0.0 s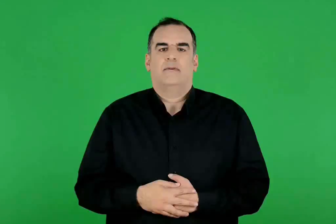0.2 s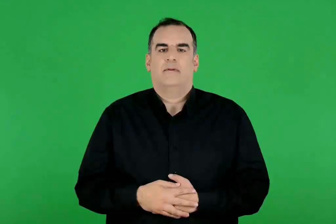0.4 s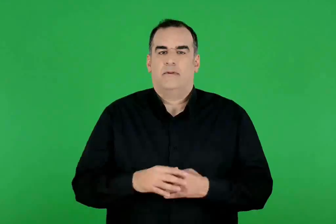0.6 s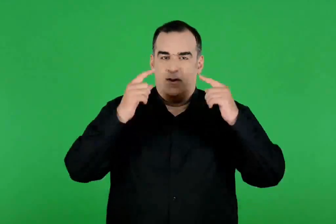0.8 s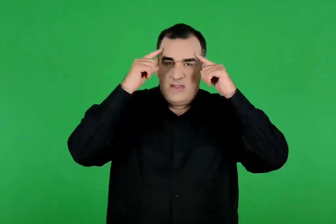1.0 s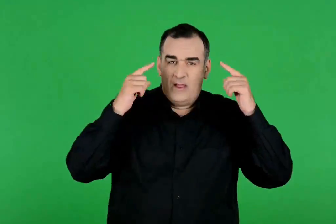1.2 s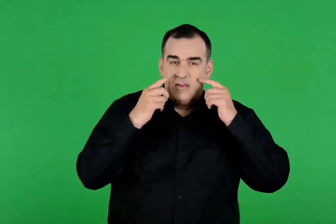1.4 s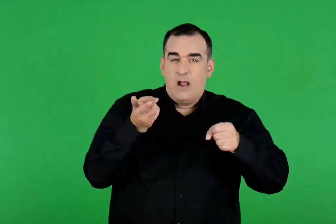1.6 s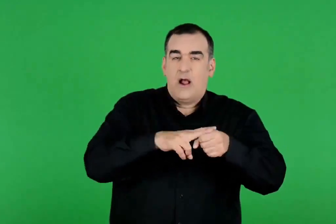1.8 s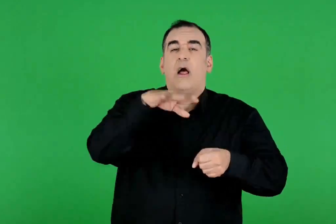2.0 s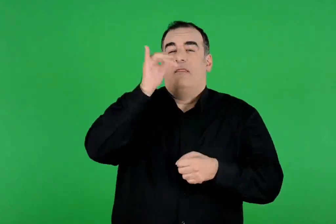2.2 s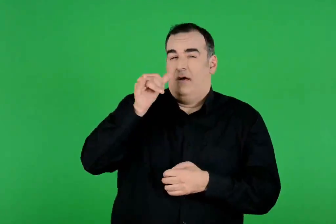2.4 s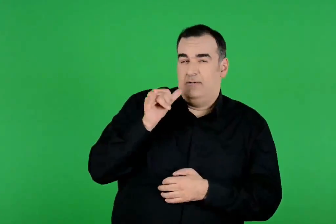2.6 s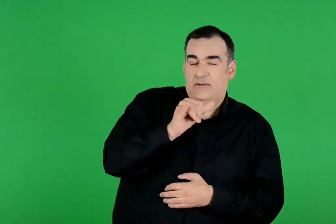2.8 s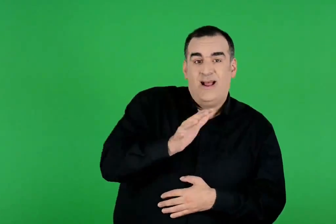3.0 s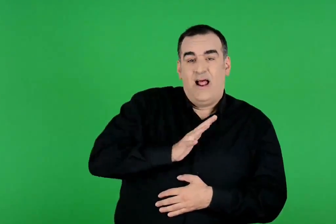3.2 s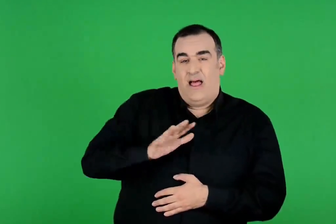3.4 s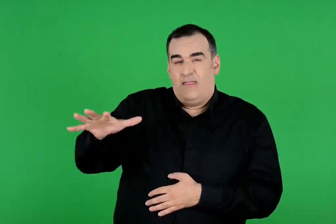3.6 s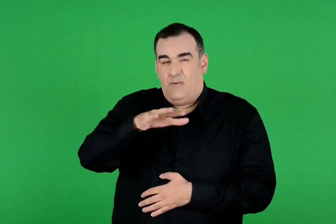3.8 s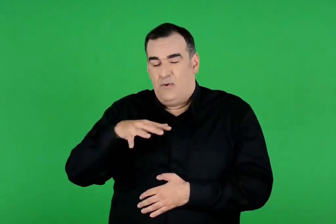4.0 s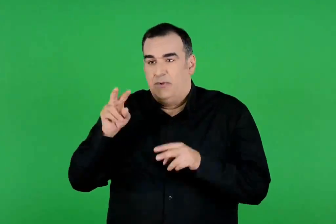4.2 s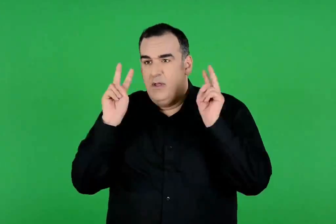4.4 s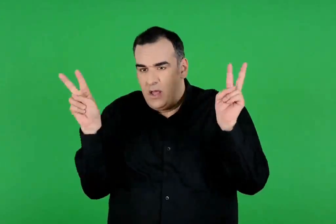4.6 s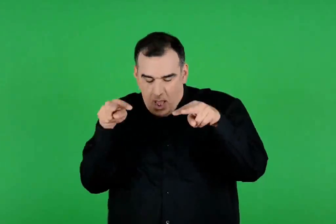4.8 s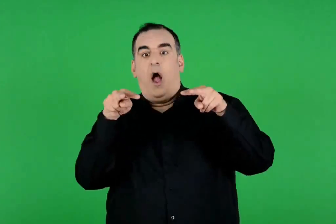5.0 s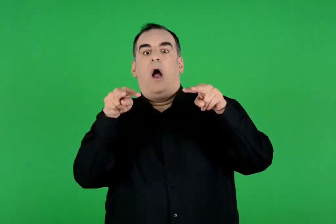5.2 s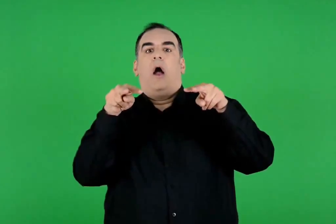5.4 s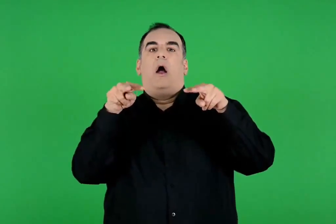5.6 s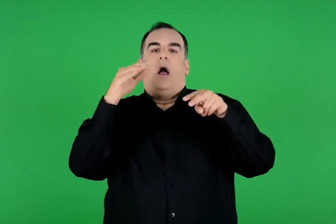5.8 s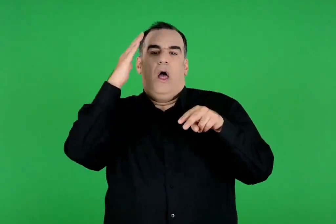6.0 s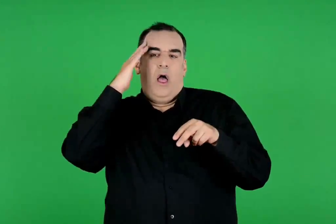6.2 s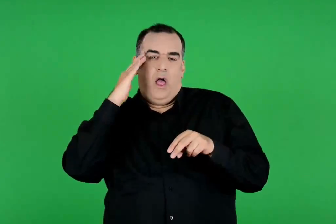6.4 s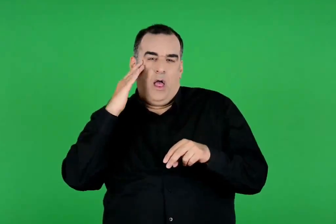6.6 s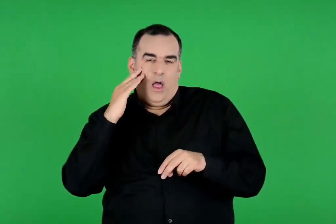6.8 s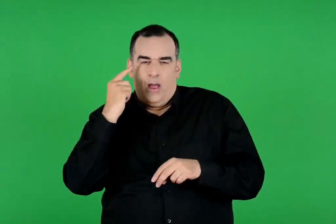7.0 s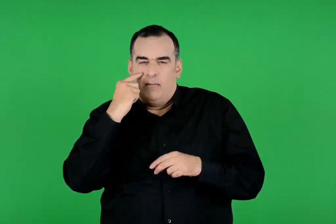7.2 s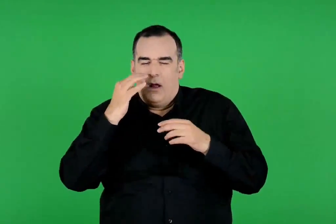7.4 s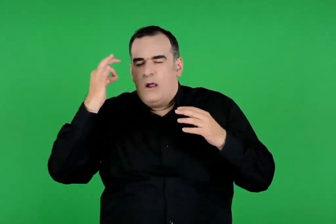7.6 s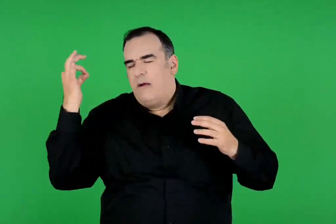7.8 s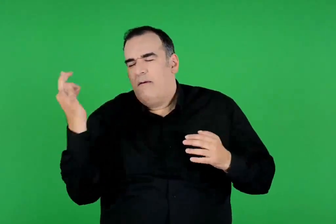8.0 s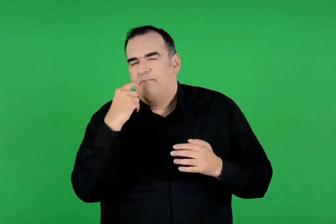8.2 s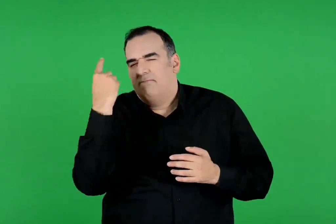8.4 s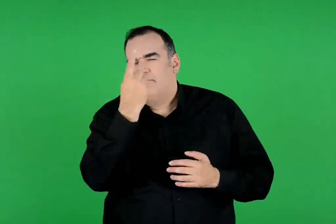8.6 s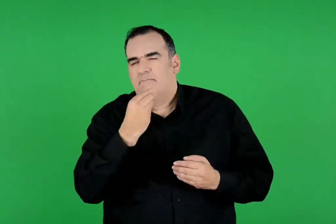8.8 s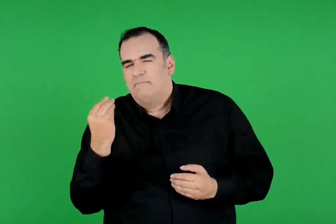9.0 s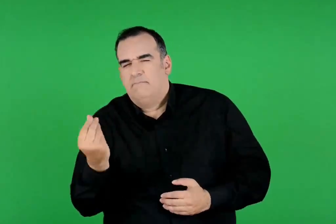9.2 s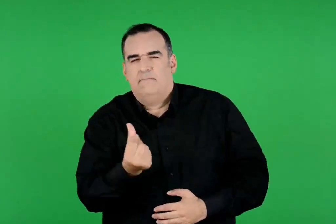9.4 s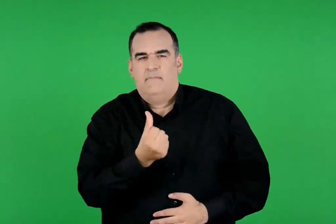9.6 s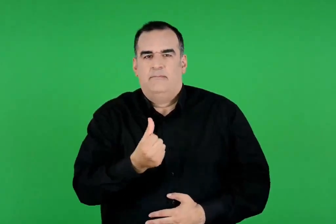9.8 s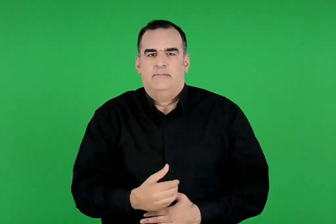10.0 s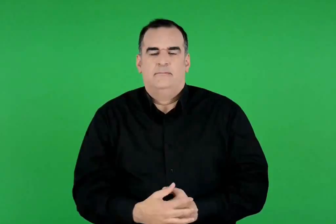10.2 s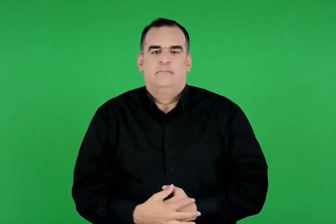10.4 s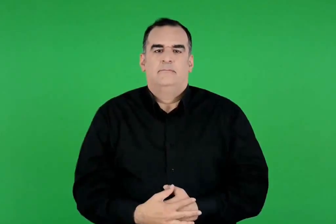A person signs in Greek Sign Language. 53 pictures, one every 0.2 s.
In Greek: έμειναν έκθαμβοι θεοί αθάνατοι , άνθρωποι θνητοί μόλις αντίκρισαν τα μάτια τους το θαύμα
